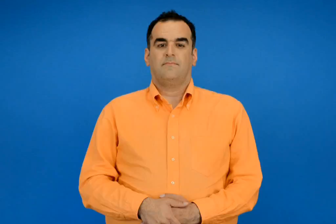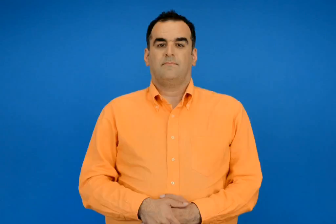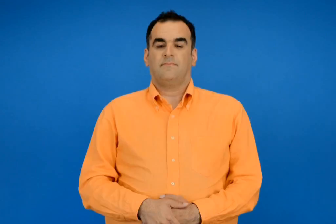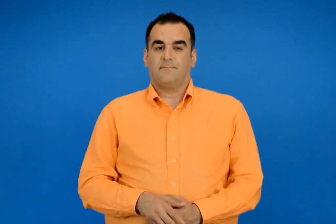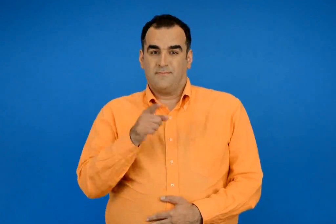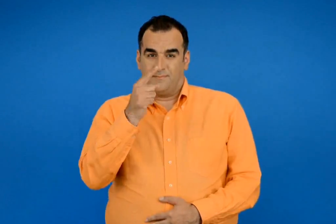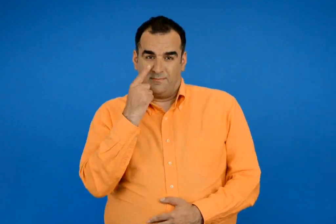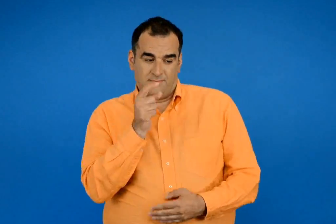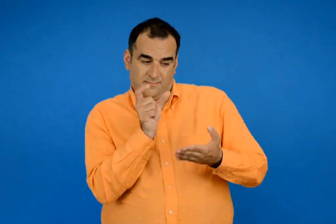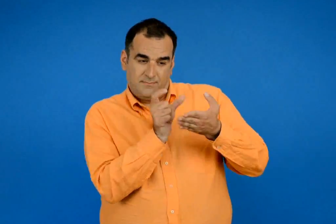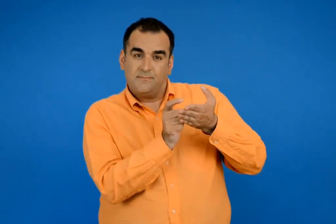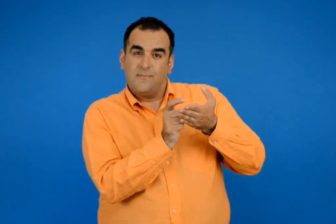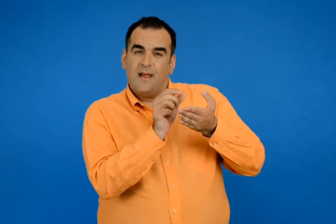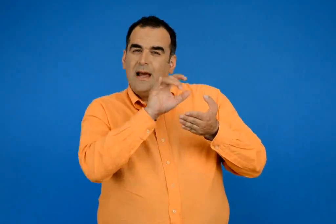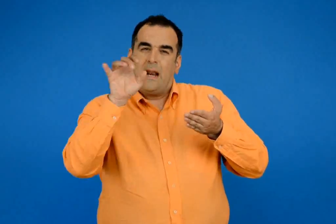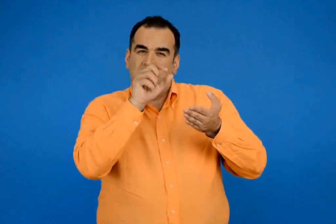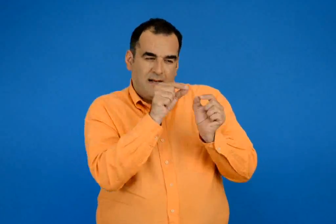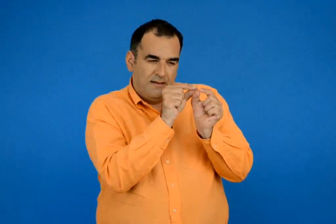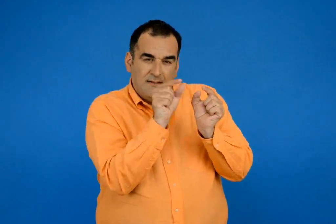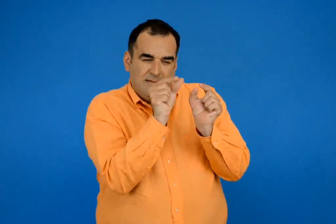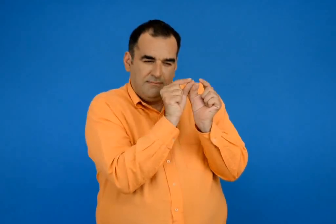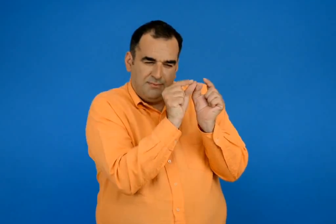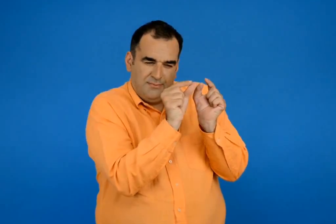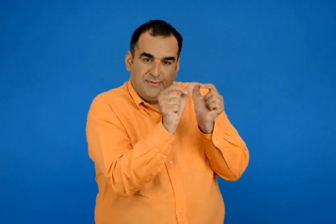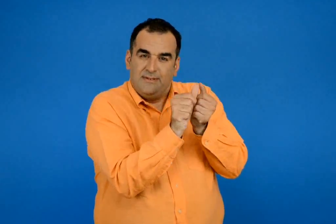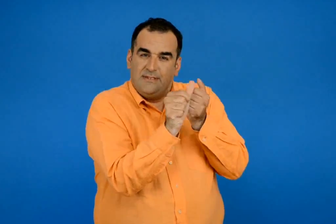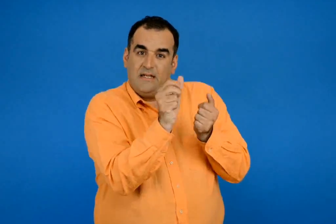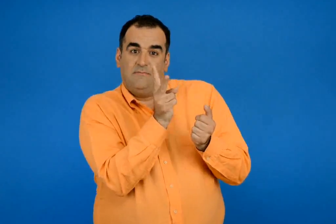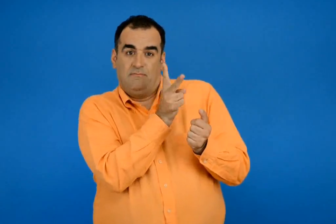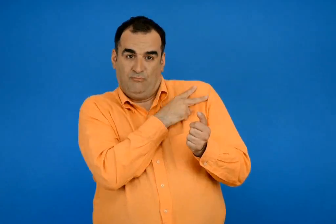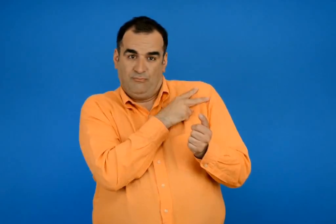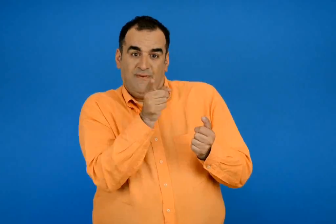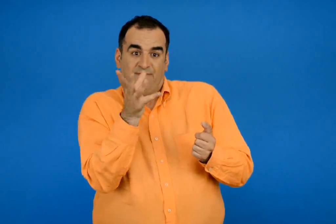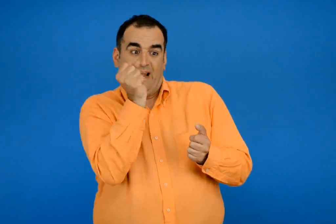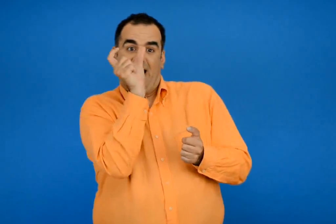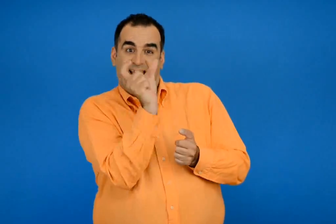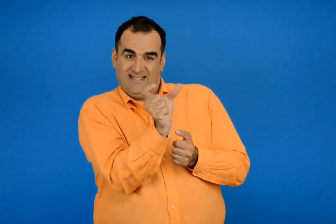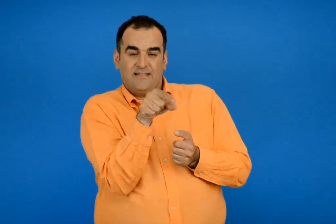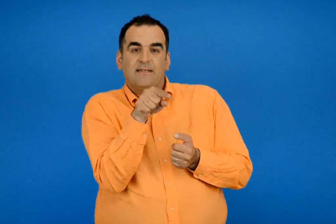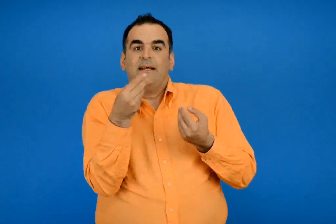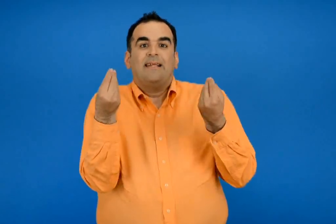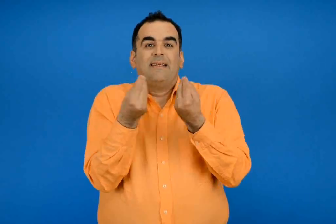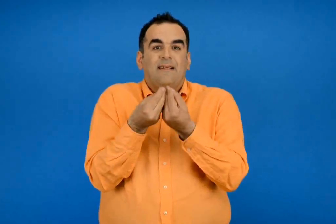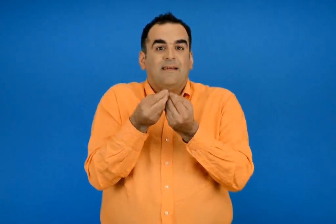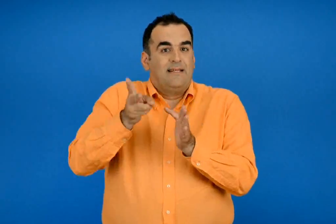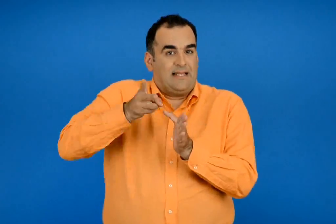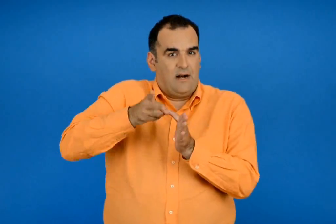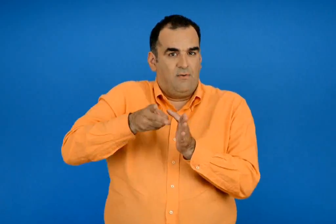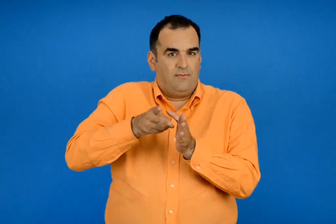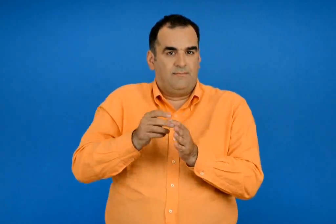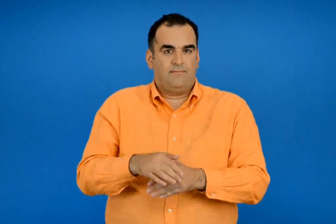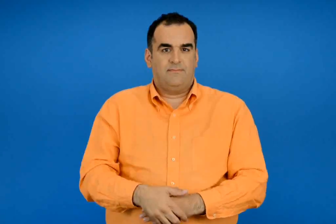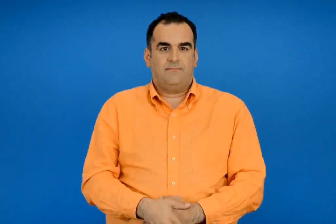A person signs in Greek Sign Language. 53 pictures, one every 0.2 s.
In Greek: βαλέ τα γράμματα στη σωστή σειρά για να βρεις λέξεις που έχουν σχέση με το σιδηρόδρομο
